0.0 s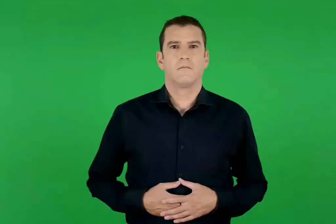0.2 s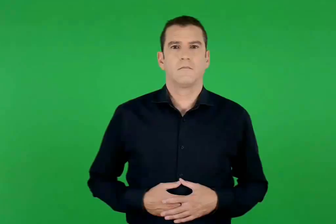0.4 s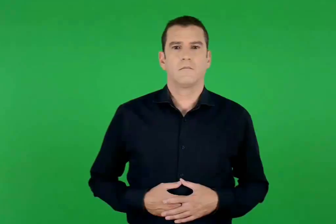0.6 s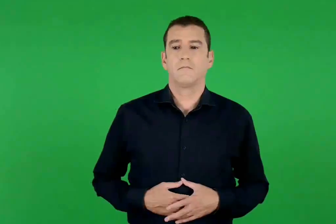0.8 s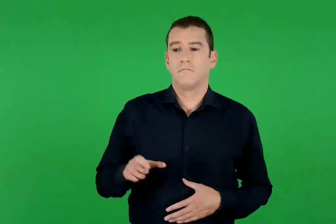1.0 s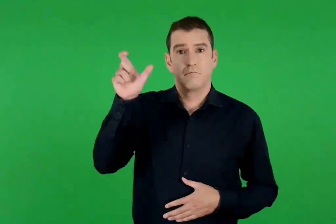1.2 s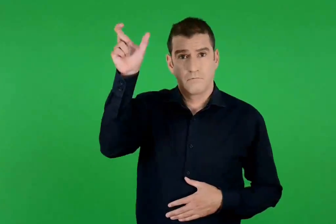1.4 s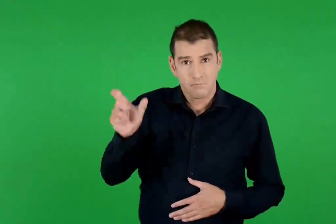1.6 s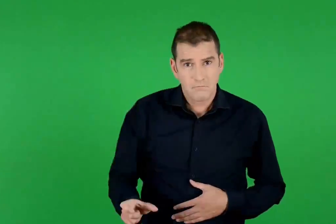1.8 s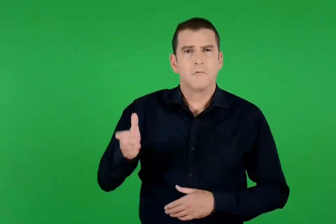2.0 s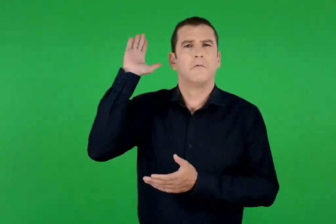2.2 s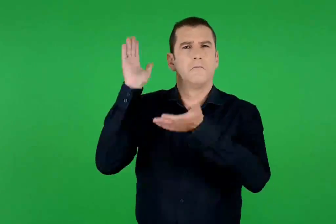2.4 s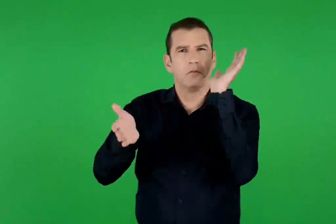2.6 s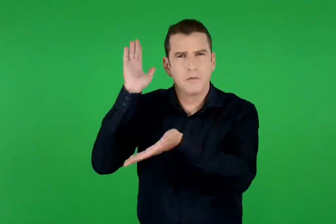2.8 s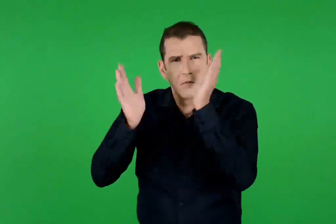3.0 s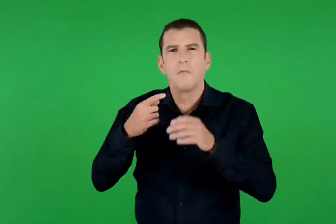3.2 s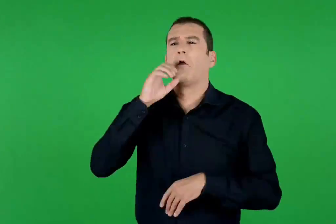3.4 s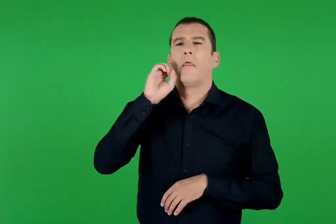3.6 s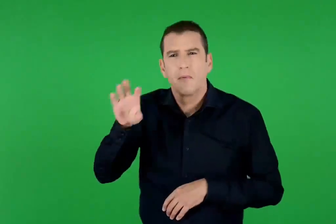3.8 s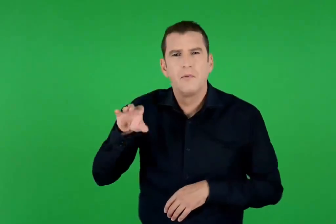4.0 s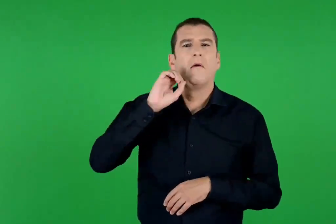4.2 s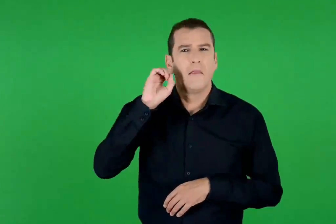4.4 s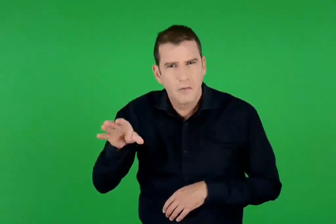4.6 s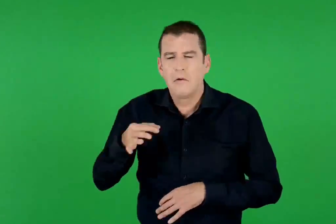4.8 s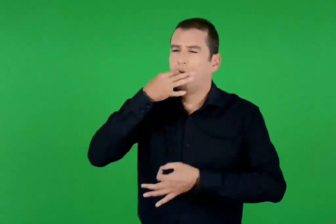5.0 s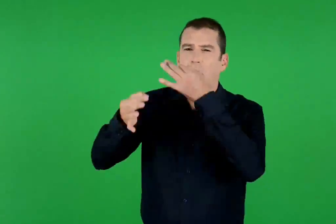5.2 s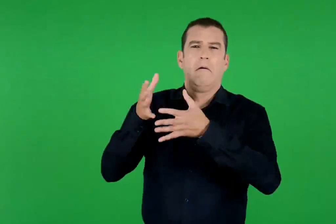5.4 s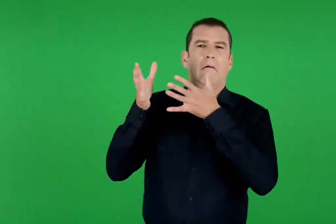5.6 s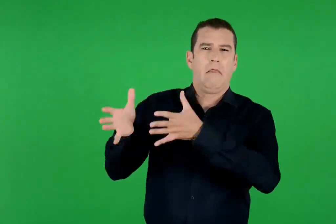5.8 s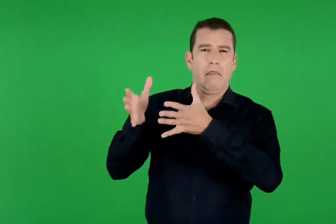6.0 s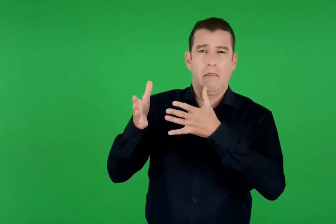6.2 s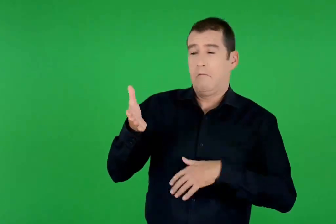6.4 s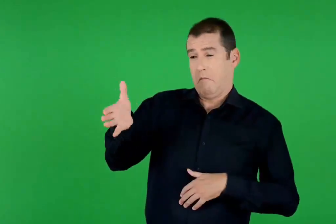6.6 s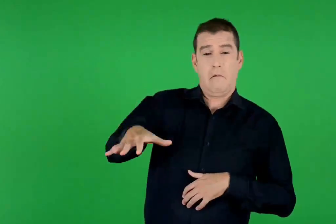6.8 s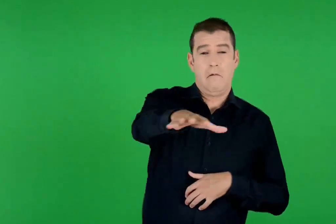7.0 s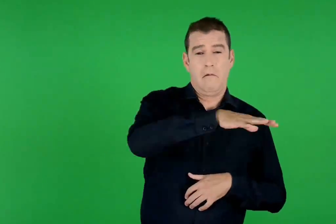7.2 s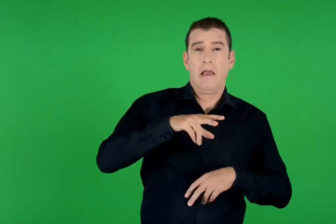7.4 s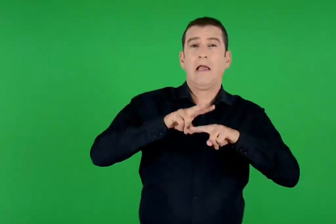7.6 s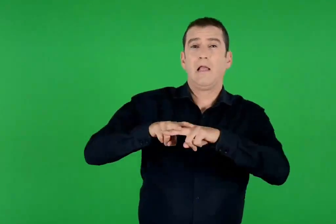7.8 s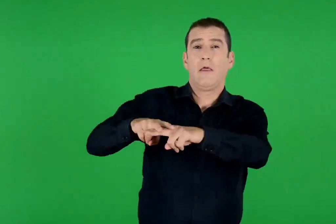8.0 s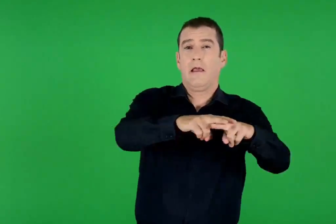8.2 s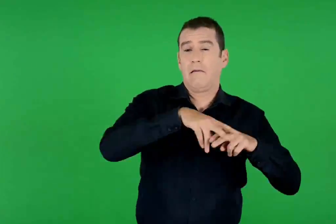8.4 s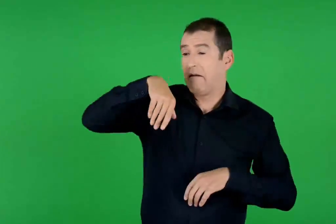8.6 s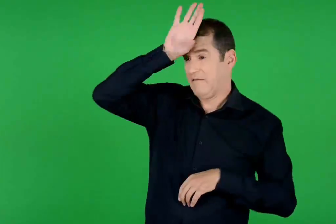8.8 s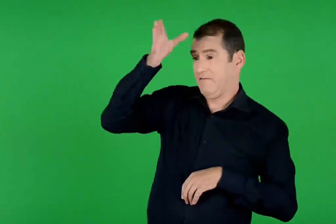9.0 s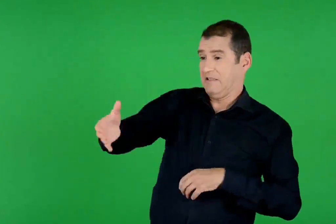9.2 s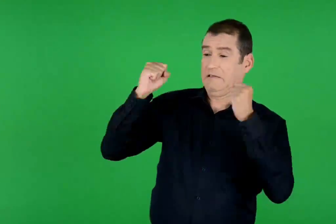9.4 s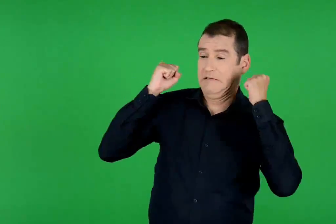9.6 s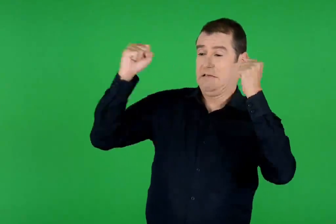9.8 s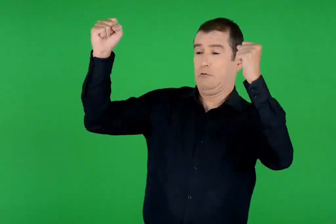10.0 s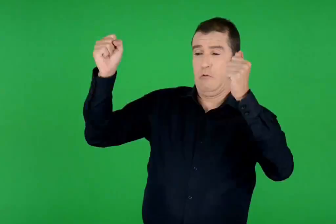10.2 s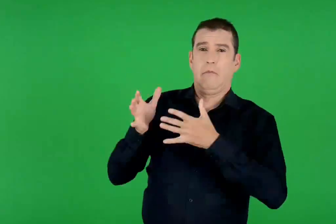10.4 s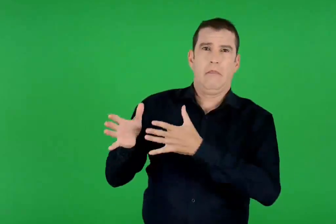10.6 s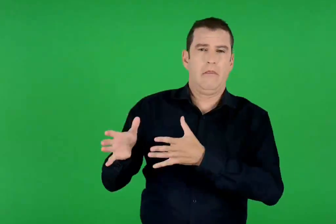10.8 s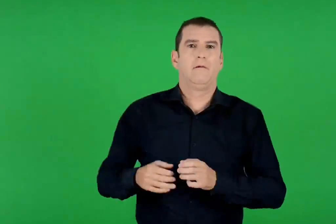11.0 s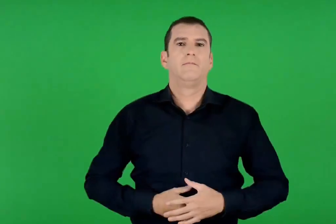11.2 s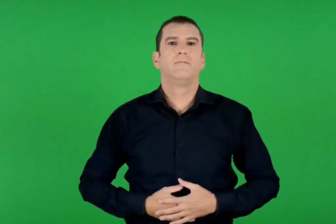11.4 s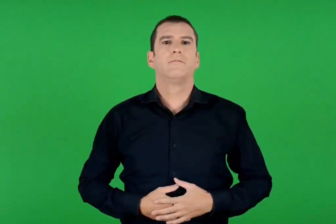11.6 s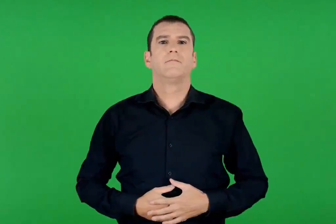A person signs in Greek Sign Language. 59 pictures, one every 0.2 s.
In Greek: τον χτυπούσαν , τον έφτυναν και του έλεγαν περιπαιχτικά ζήτω ο βασιλιάς των ιουδαίων
